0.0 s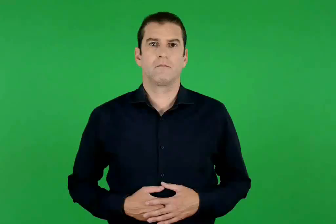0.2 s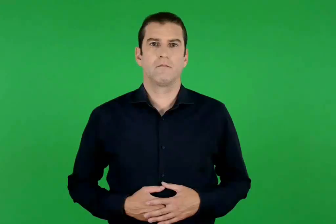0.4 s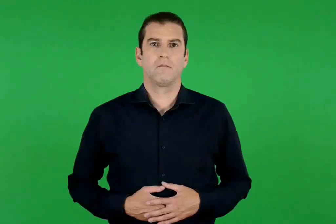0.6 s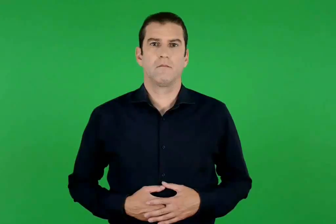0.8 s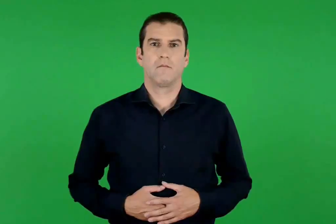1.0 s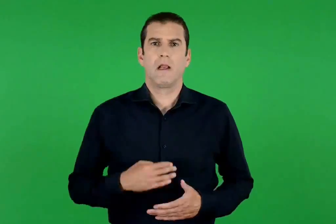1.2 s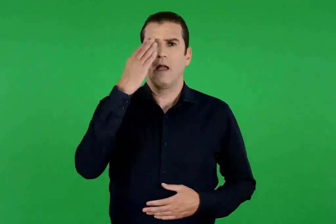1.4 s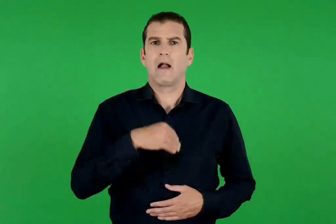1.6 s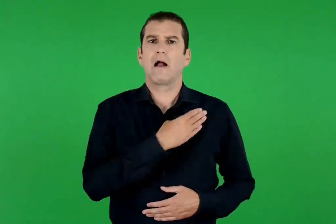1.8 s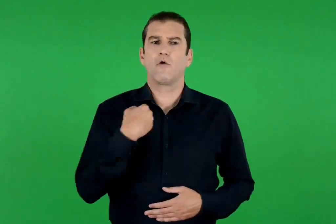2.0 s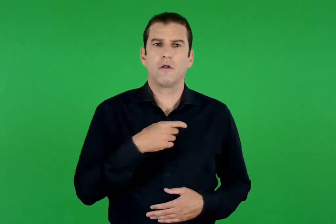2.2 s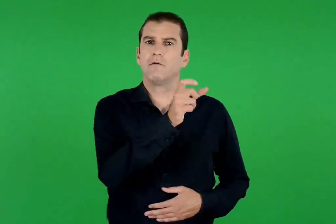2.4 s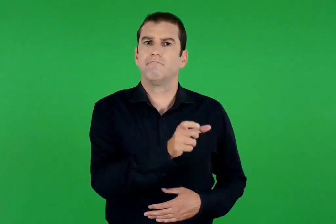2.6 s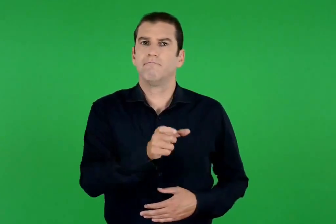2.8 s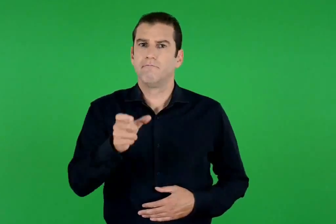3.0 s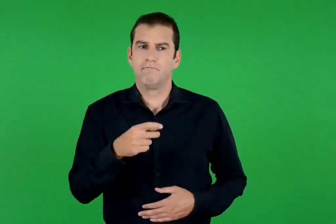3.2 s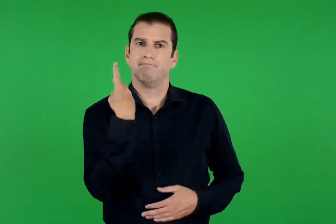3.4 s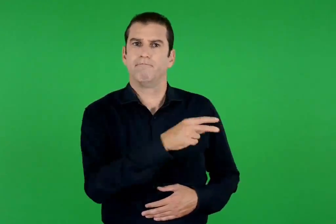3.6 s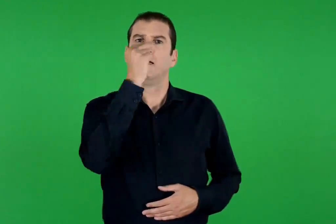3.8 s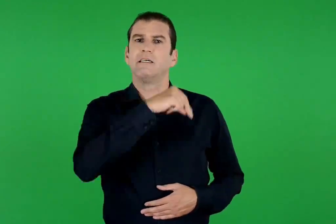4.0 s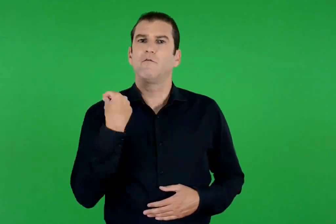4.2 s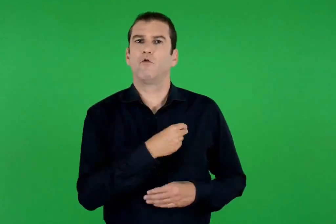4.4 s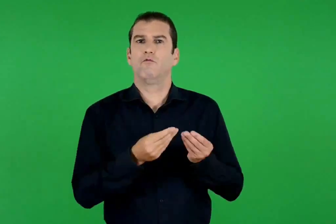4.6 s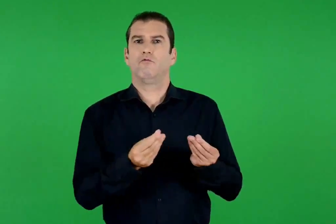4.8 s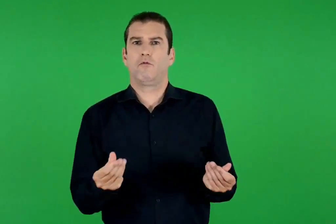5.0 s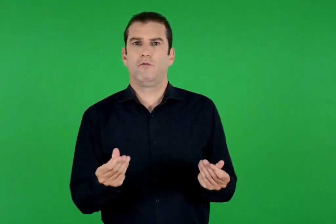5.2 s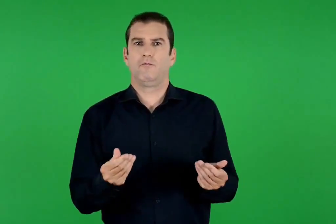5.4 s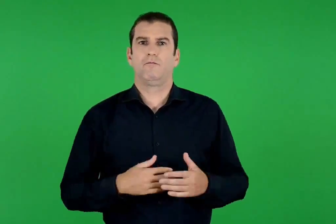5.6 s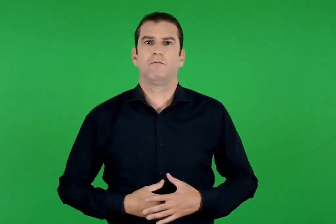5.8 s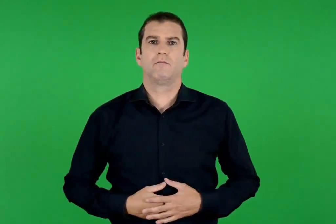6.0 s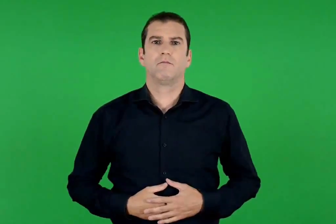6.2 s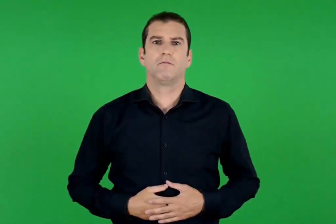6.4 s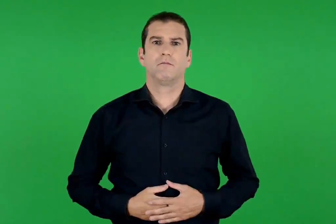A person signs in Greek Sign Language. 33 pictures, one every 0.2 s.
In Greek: τον σταυρό τους κάνουν και οι καθολικοί
